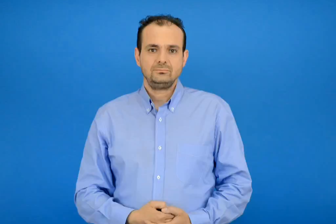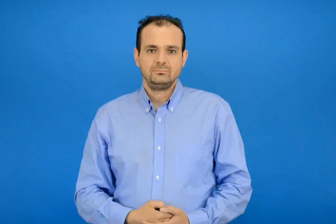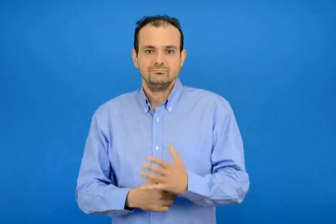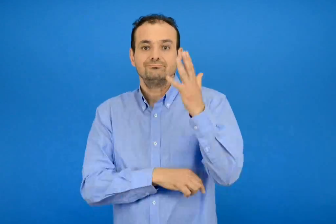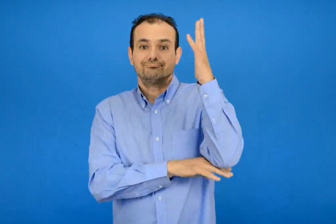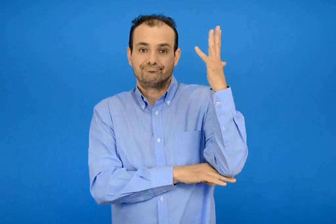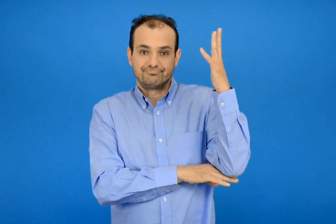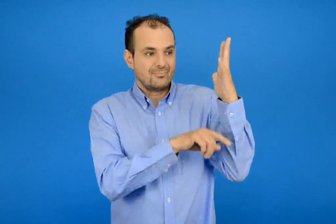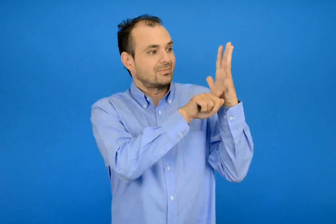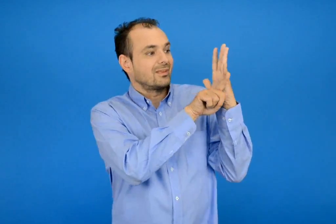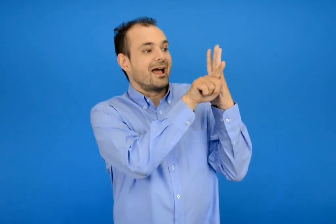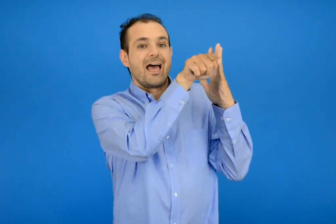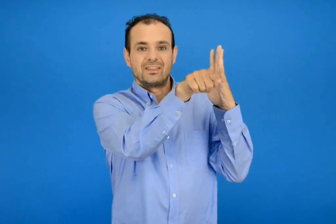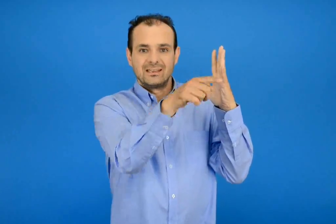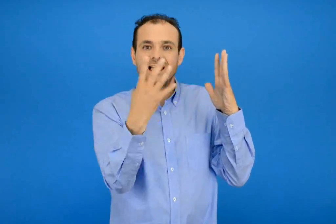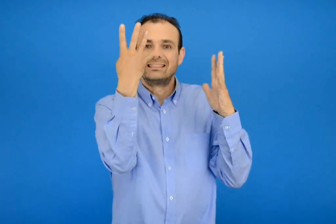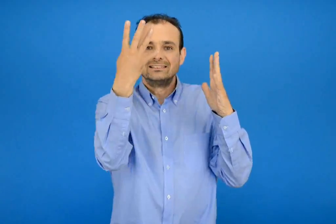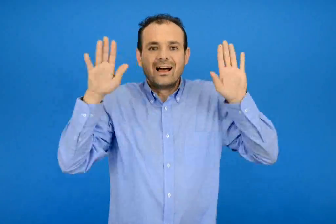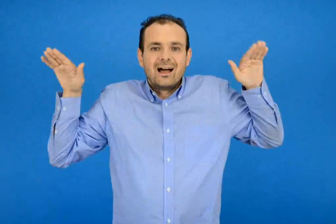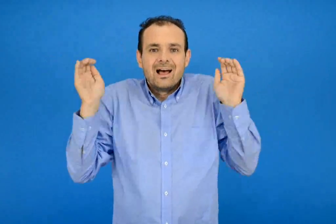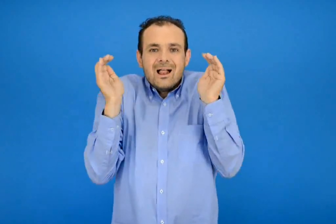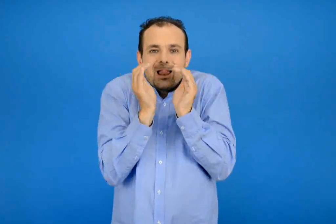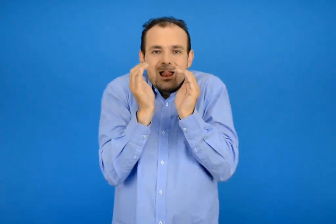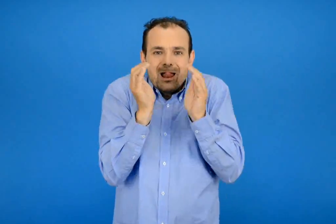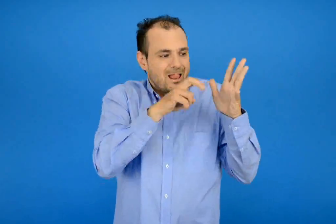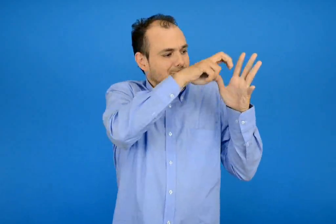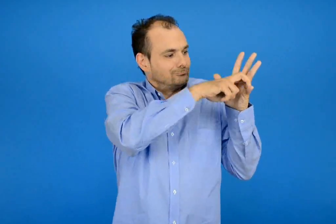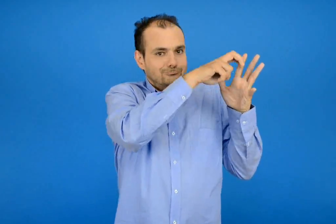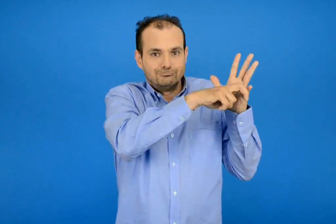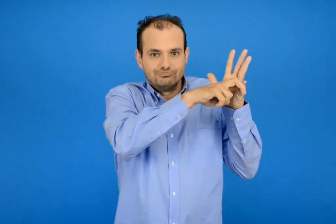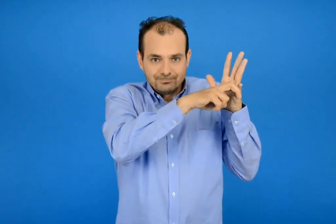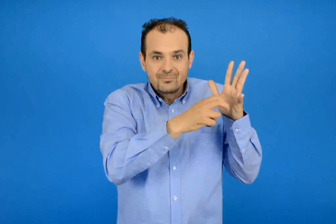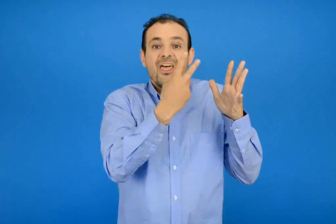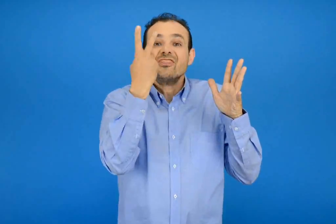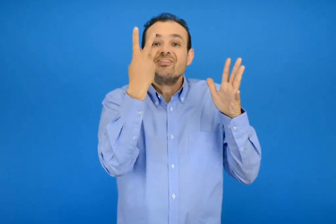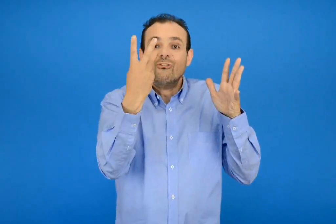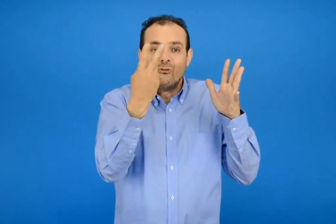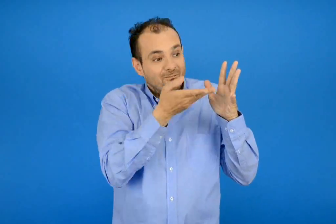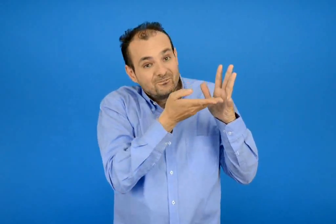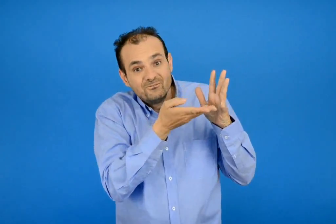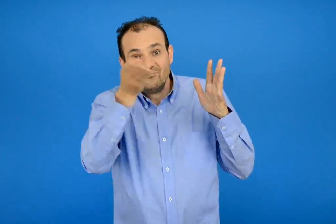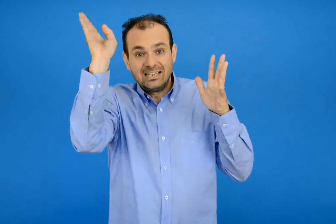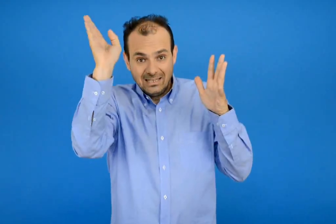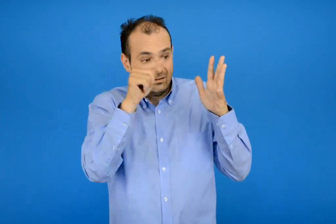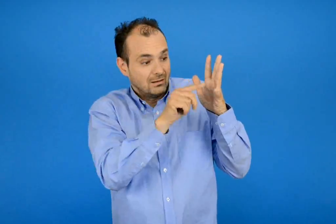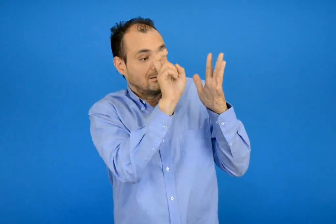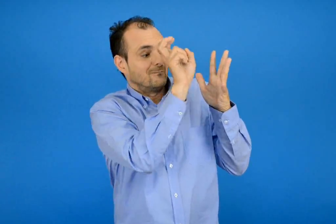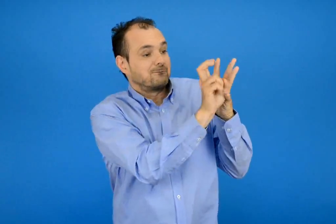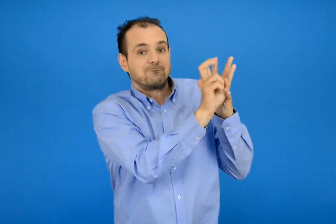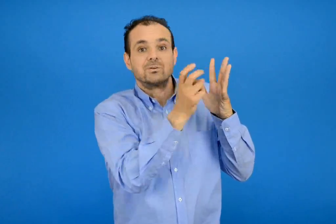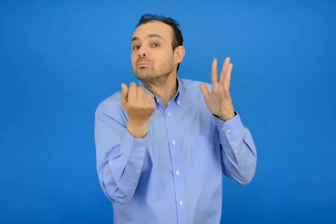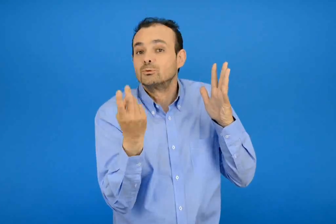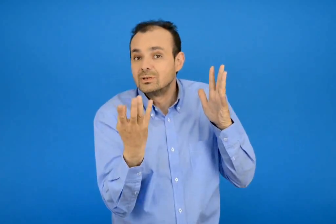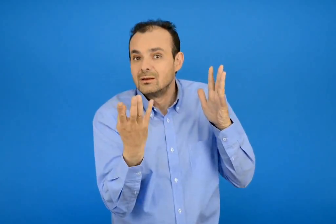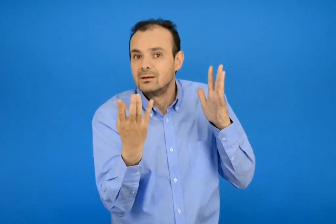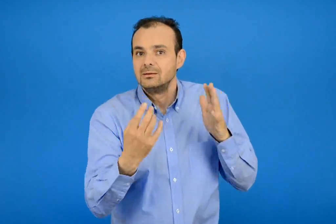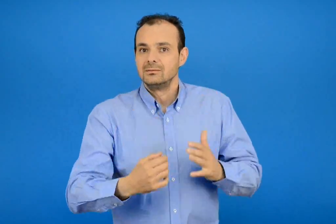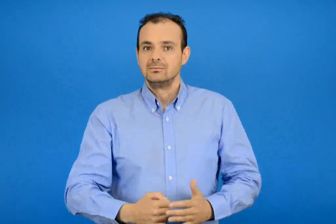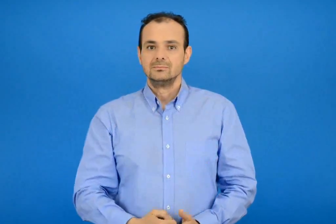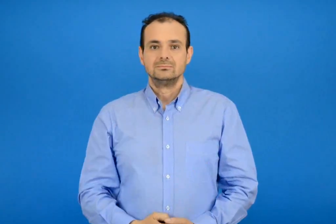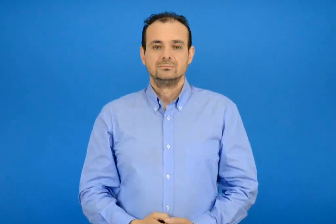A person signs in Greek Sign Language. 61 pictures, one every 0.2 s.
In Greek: επάνω στο κλαδί κάθονται 4 πουλάκια από αυτά φεύγουν 2 πόσα θα μείνουν στο κλαδί ;
